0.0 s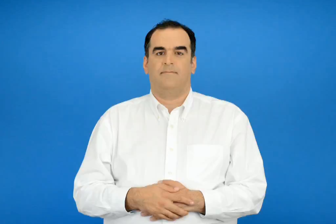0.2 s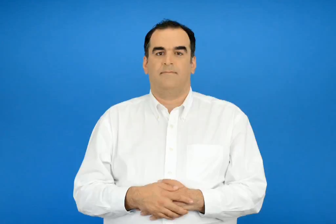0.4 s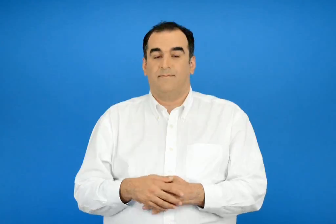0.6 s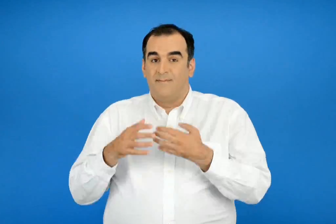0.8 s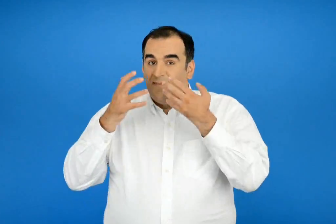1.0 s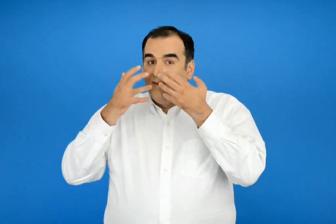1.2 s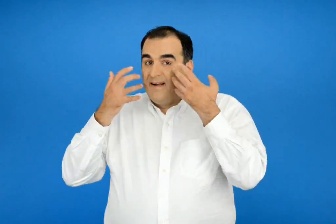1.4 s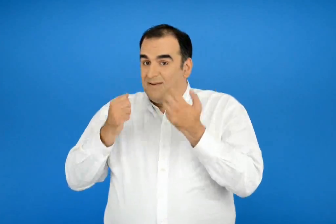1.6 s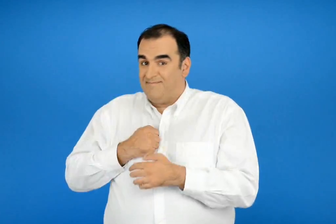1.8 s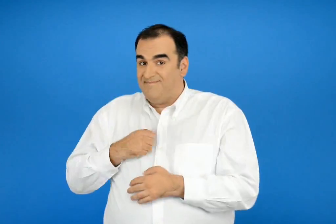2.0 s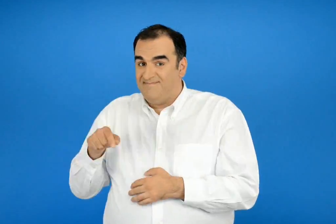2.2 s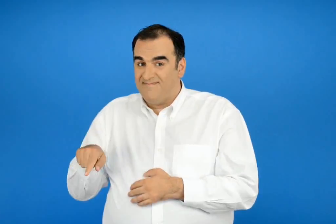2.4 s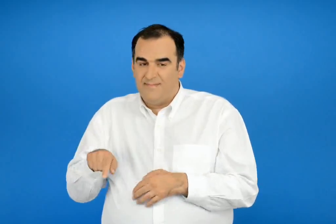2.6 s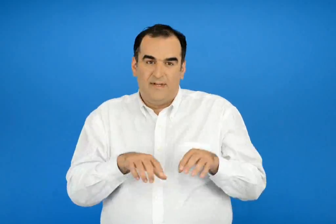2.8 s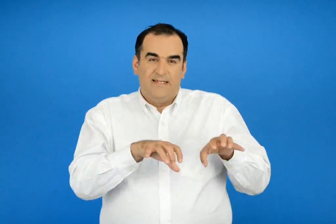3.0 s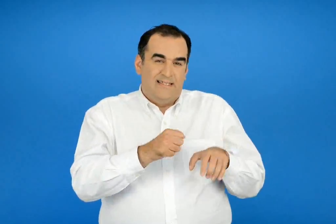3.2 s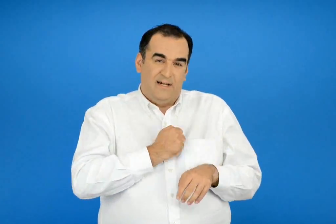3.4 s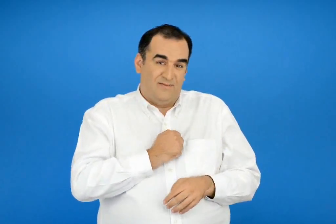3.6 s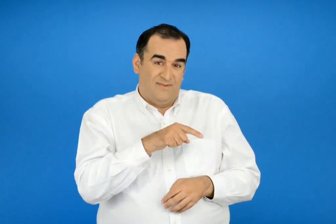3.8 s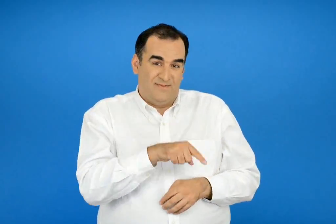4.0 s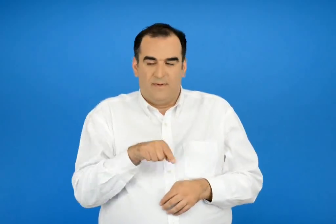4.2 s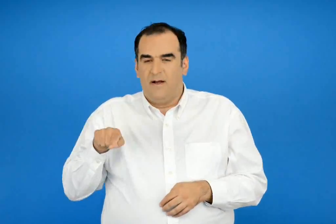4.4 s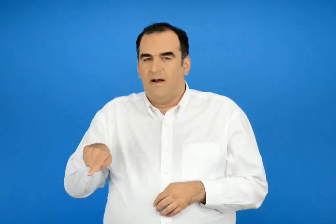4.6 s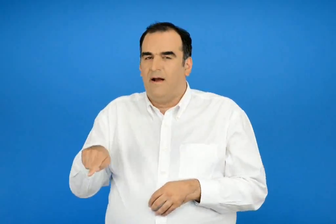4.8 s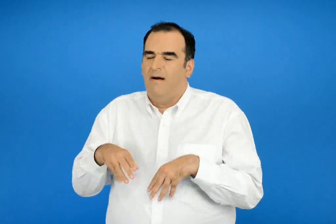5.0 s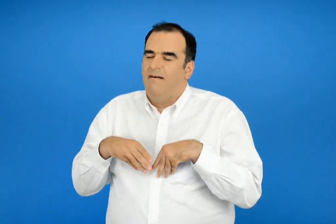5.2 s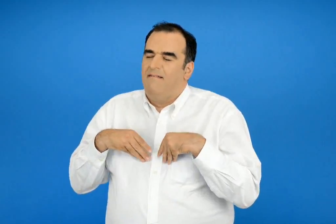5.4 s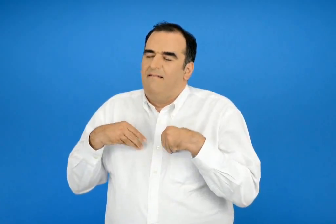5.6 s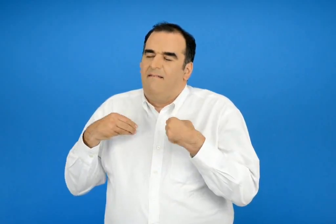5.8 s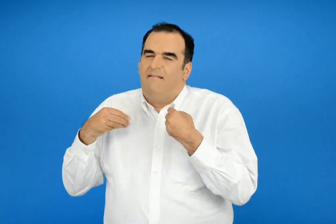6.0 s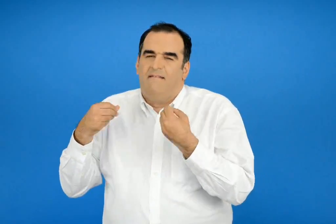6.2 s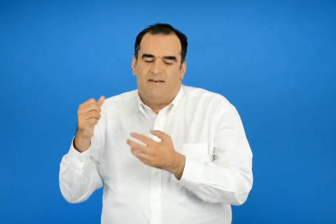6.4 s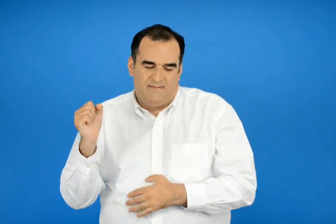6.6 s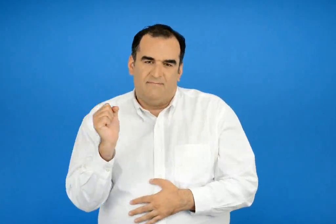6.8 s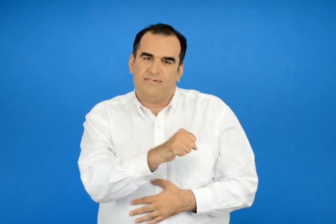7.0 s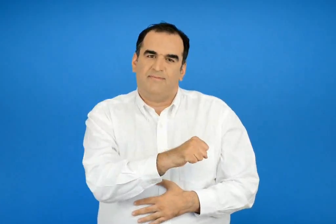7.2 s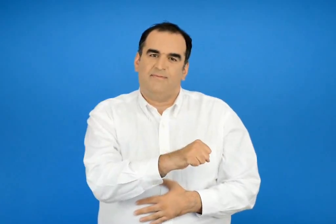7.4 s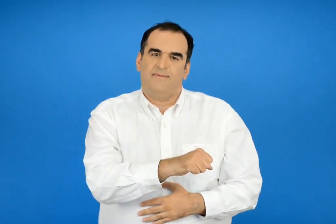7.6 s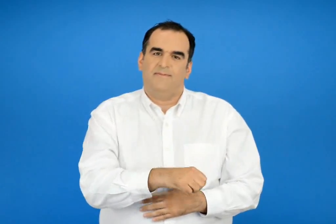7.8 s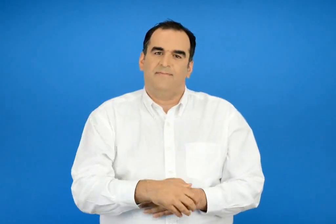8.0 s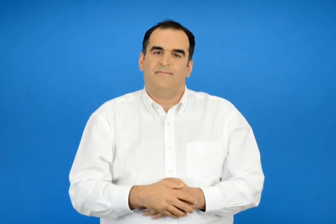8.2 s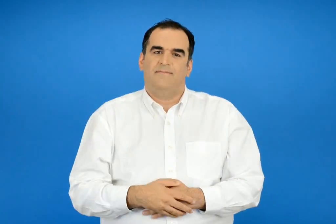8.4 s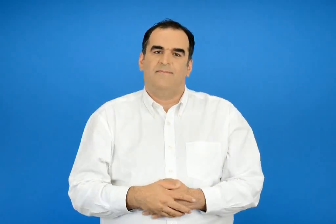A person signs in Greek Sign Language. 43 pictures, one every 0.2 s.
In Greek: η γάτα μου είναι τρυφερότερη από τον σκύλο μου
